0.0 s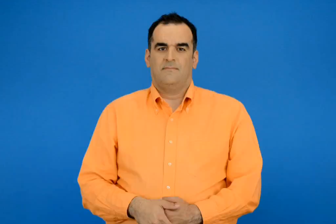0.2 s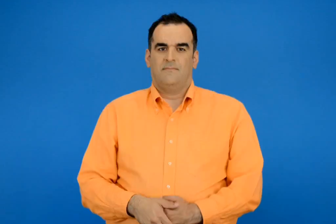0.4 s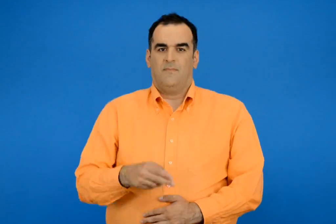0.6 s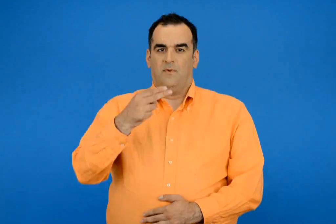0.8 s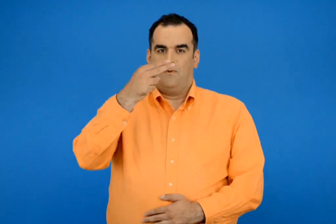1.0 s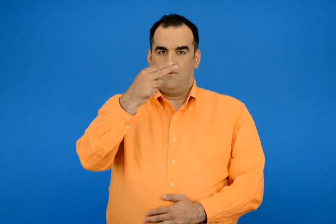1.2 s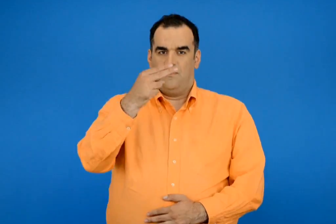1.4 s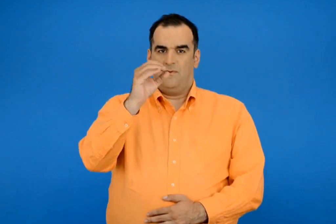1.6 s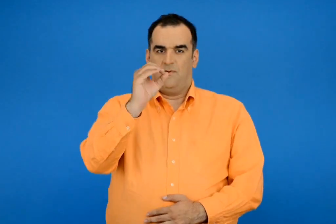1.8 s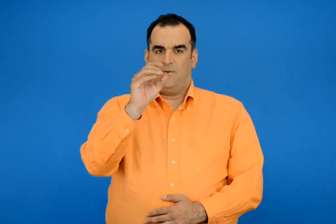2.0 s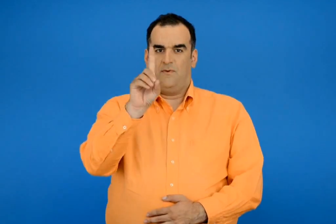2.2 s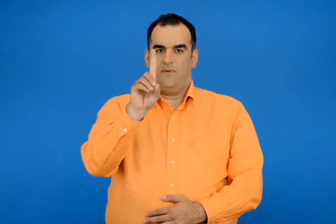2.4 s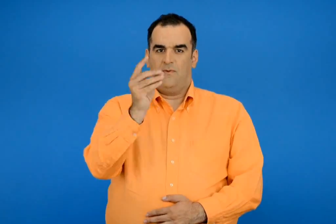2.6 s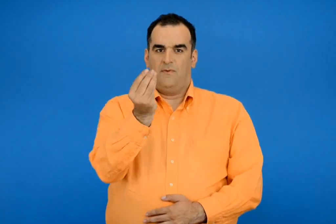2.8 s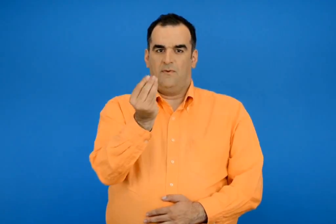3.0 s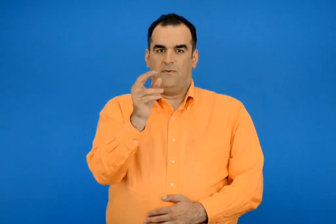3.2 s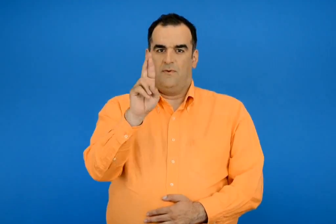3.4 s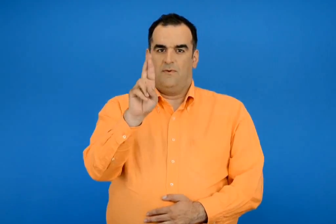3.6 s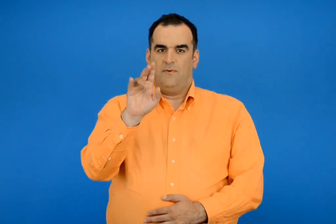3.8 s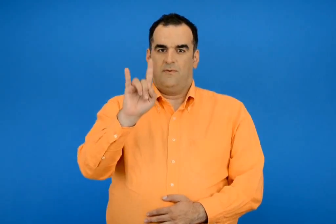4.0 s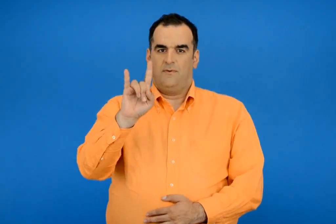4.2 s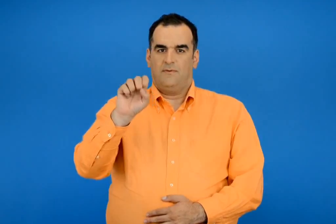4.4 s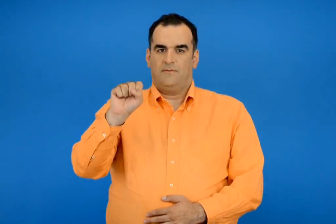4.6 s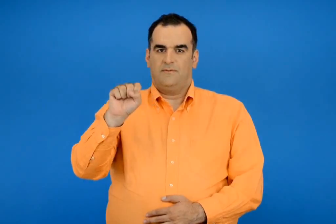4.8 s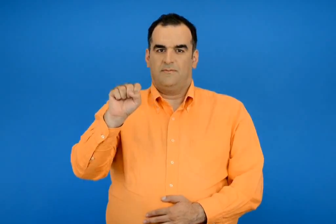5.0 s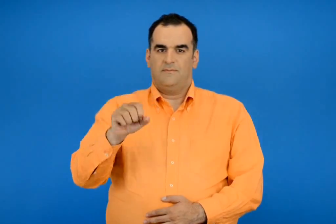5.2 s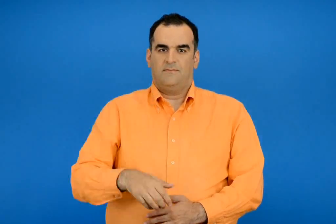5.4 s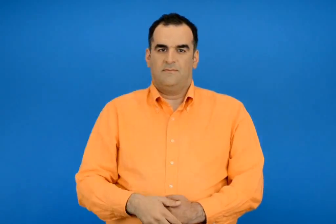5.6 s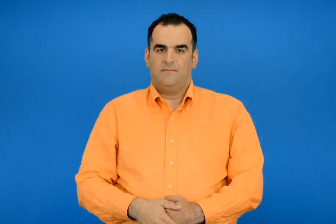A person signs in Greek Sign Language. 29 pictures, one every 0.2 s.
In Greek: ο θοδωρής
